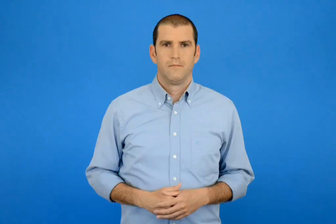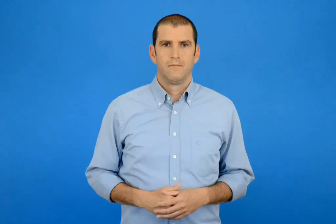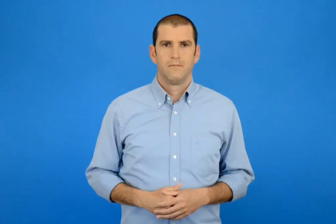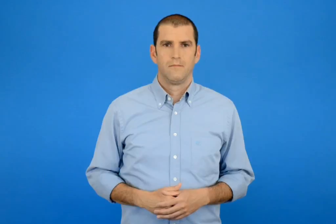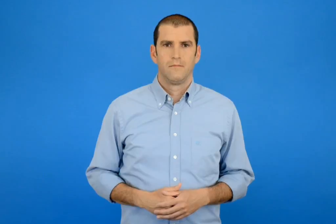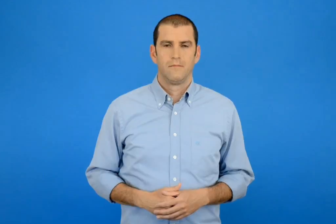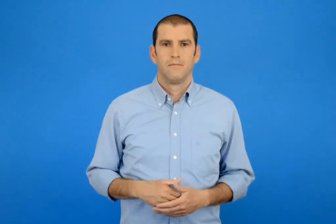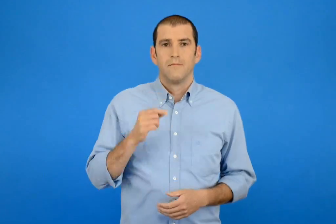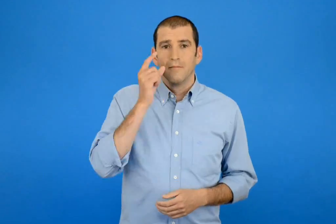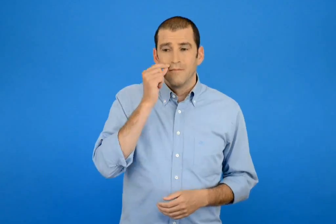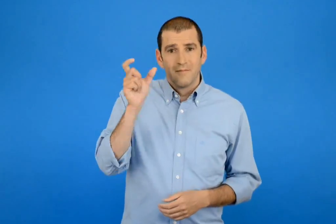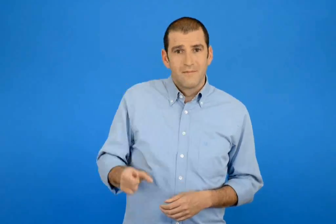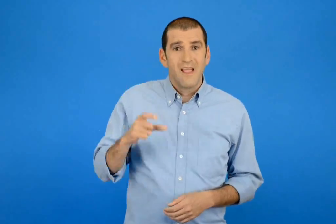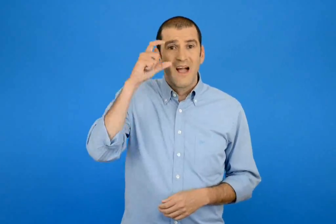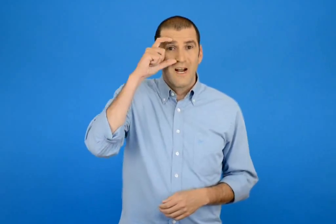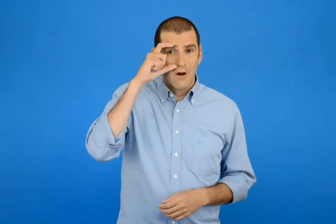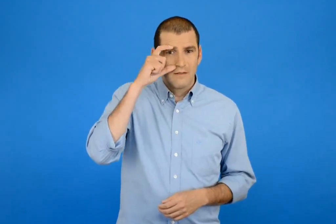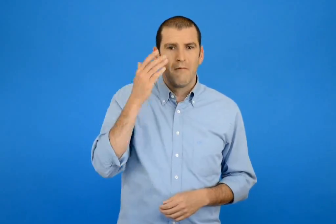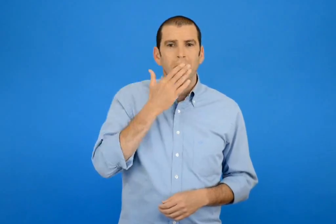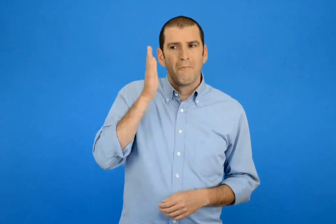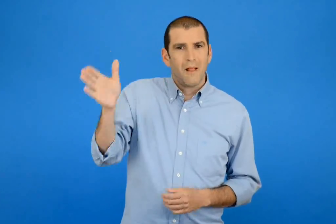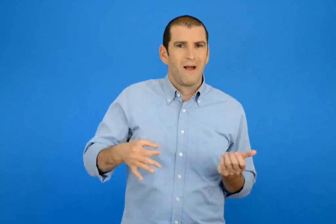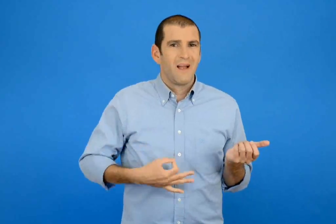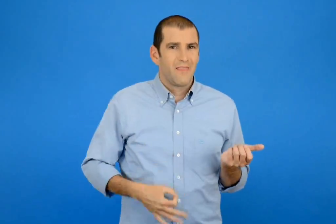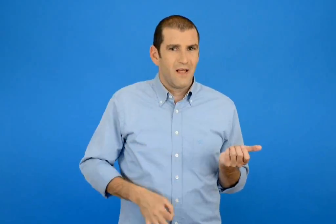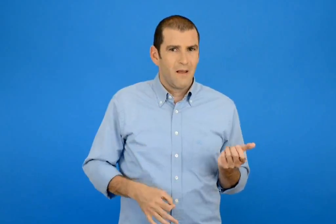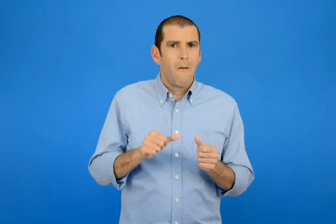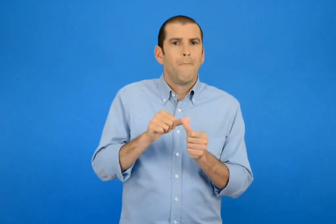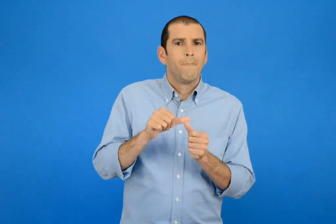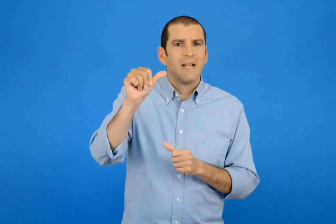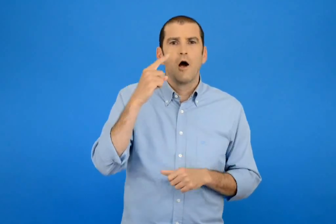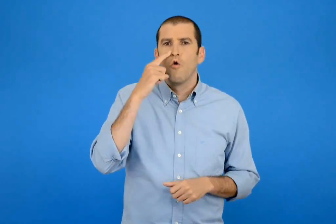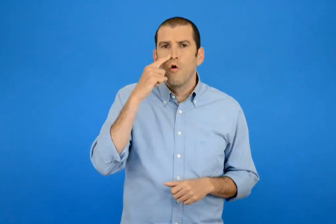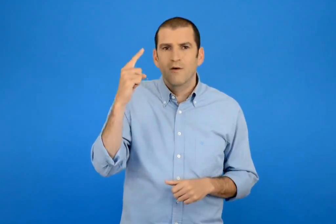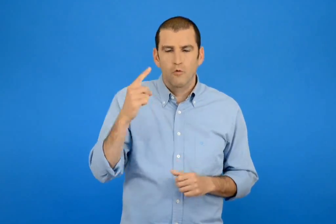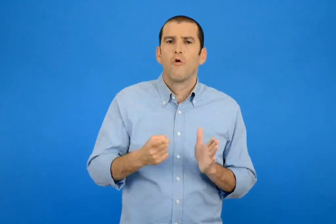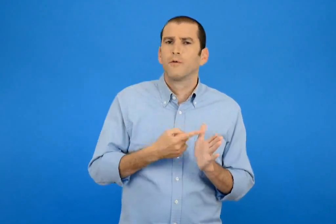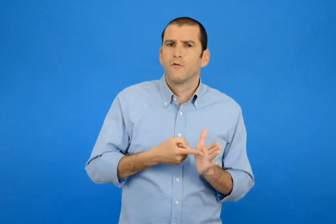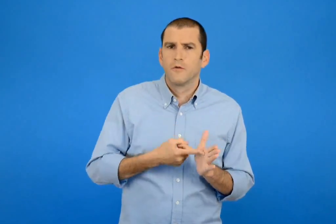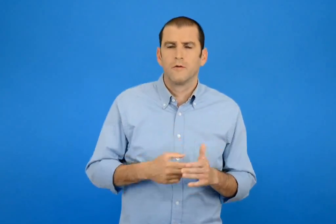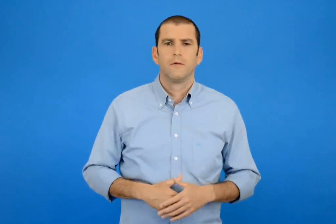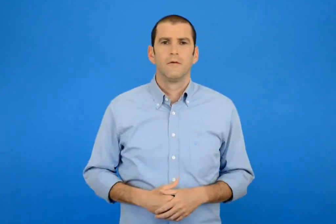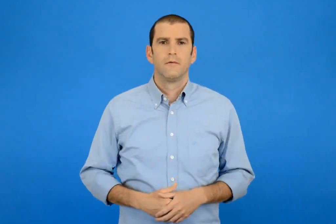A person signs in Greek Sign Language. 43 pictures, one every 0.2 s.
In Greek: πόσες φορές τον μηνά νοέμβριο θα πάει ο νικόλας για κιθάρα ;
